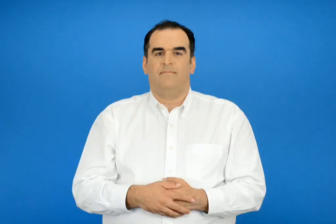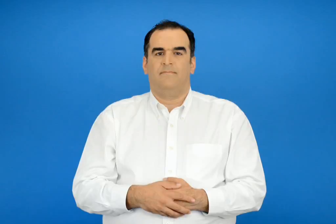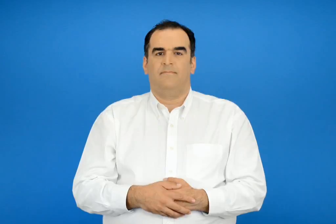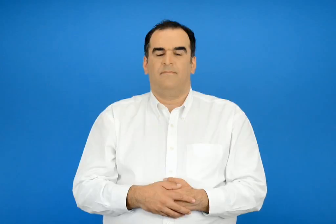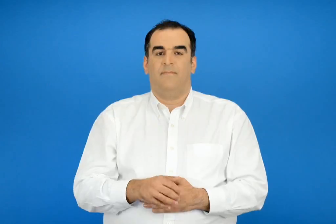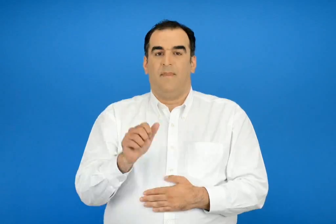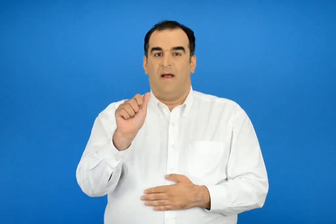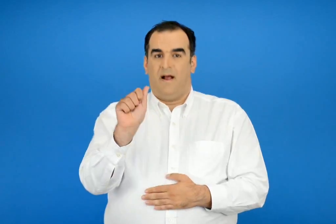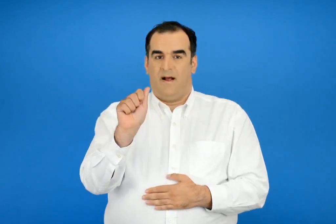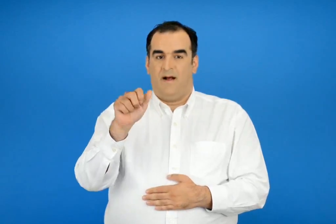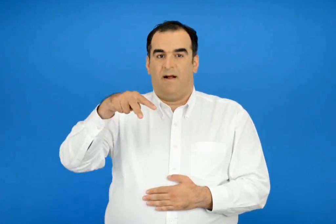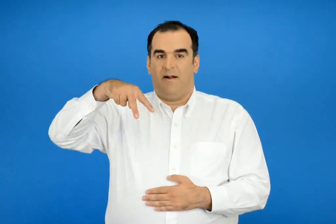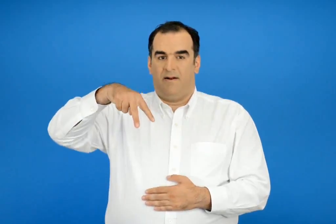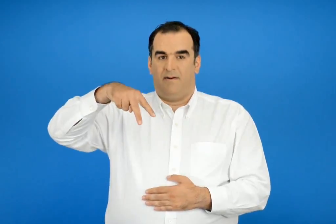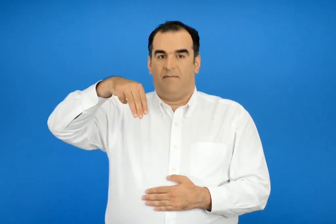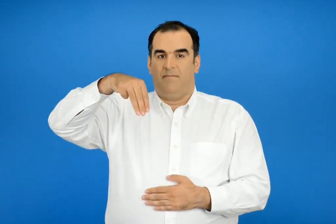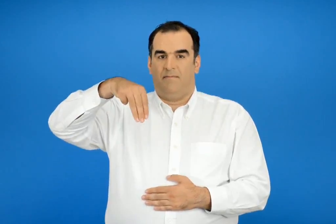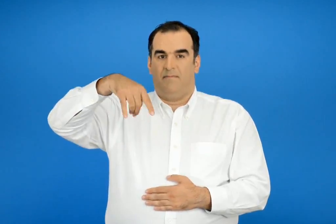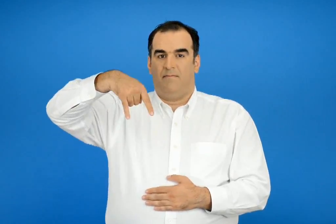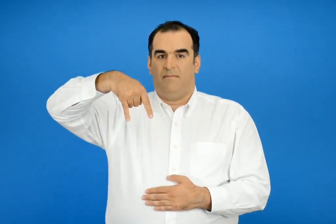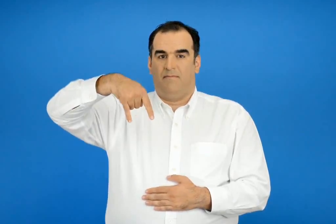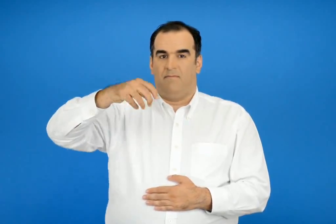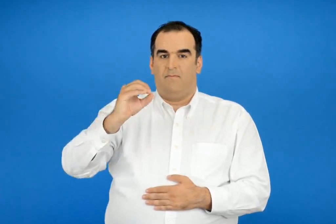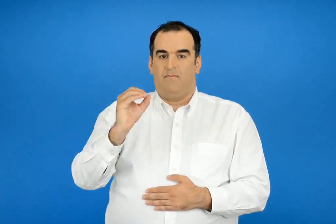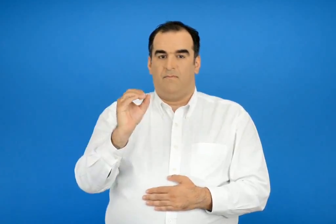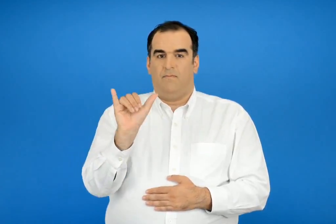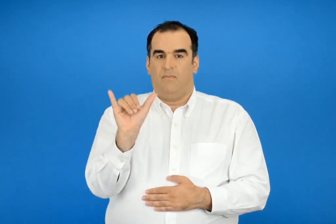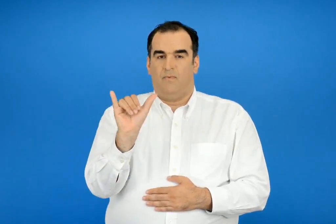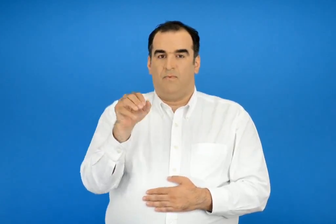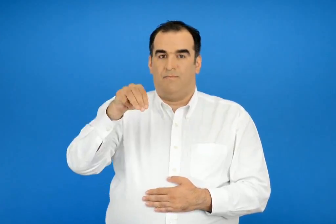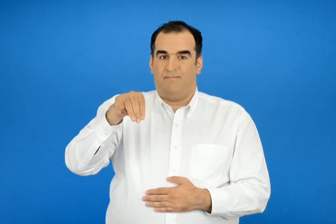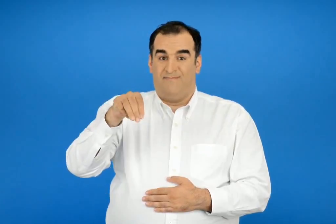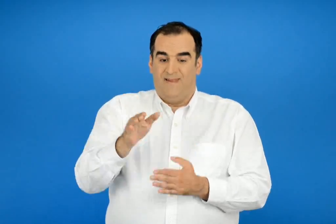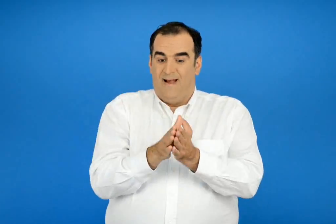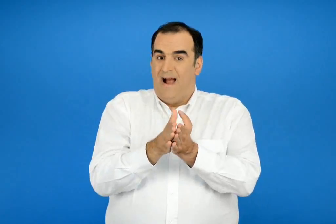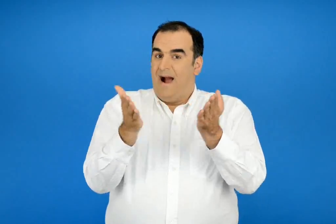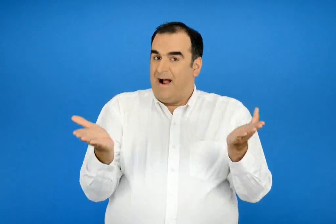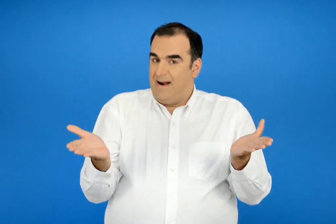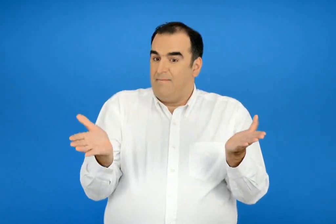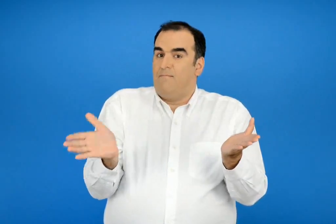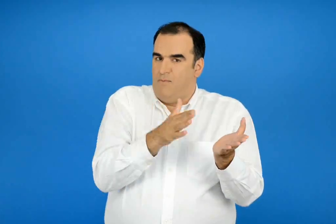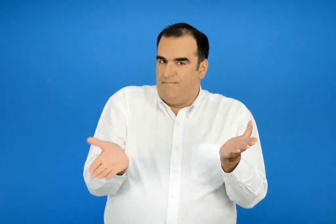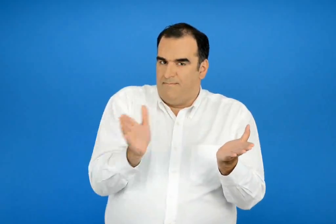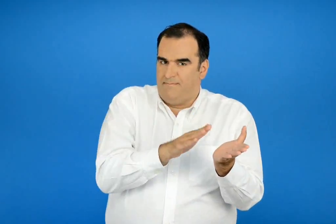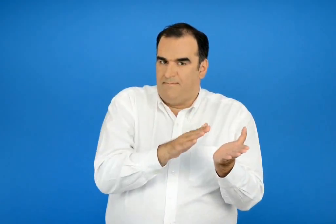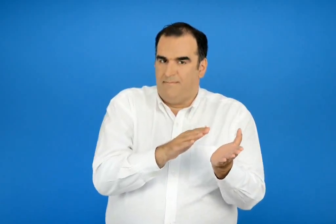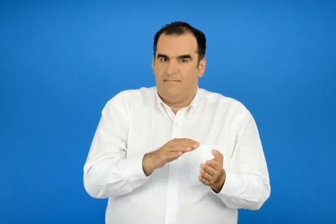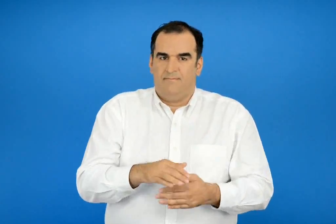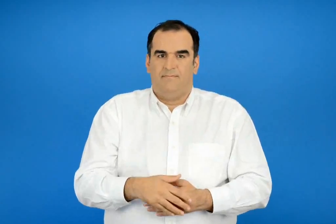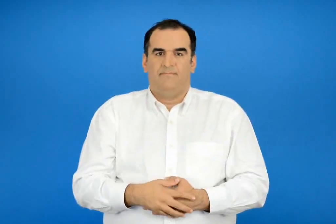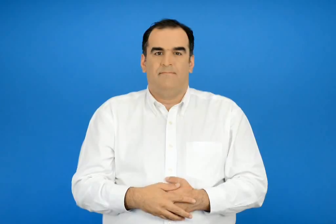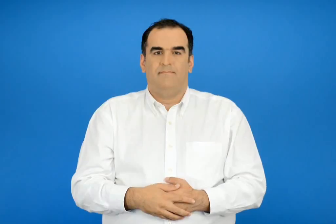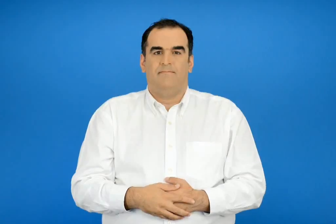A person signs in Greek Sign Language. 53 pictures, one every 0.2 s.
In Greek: άλμπουμ
